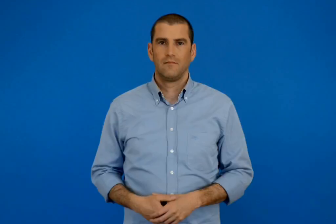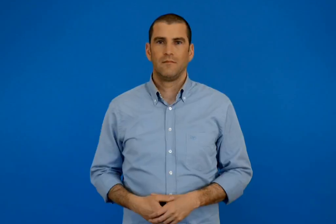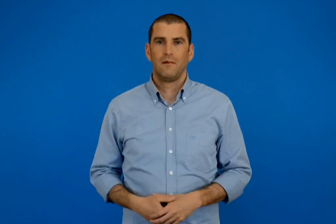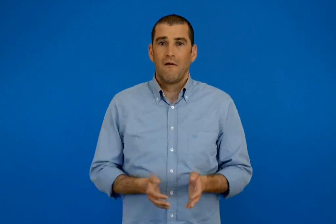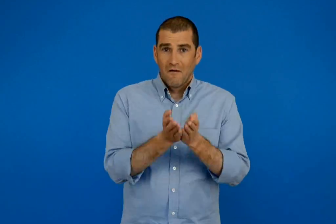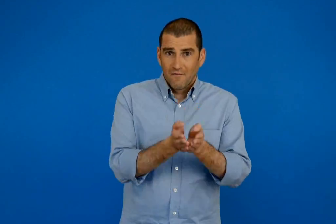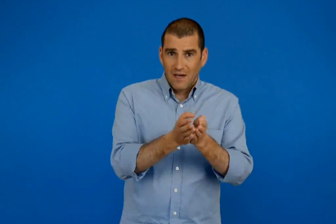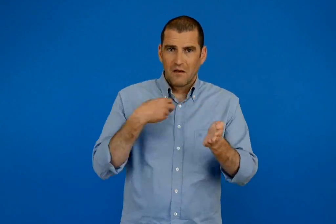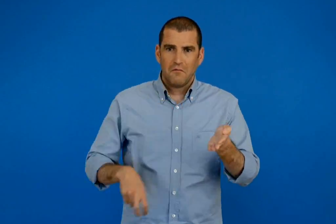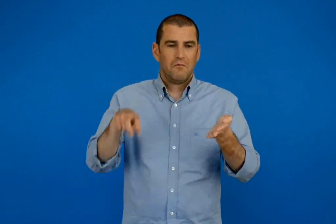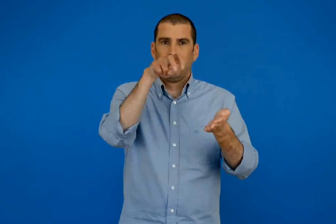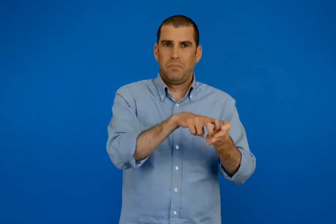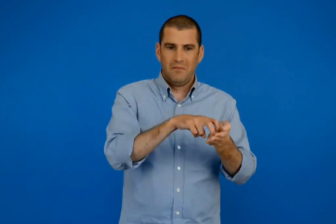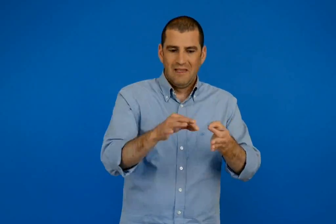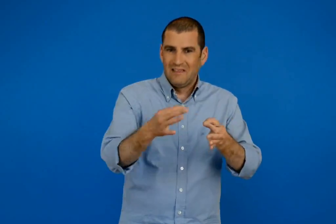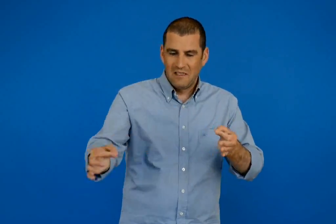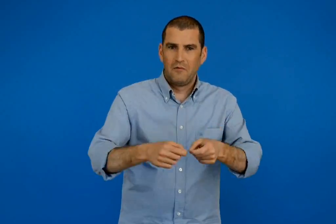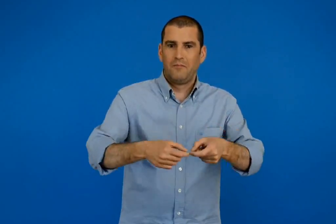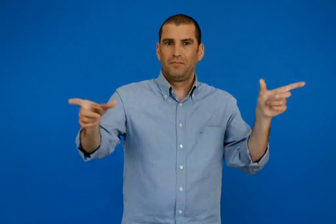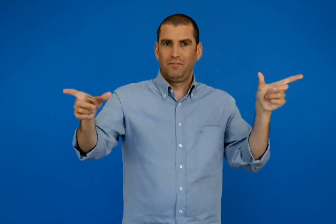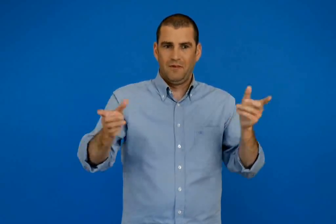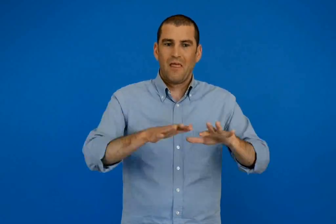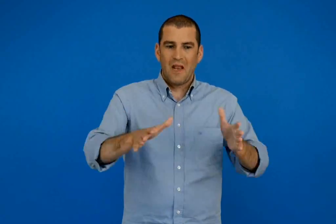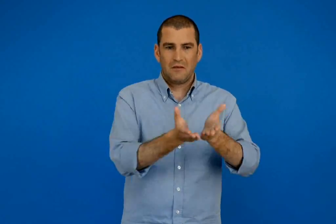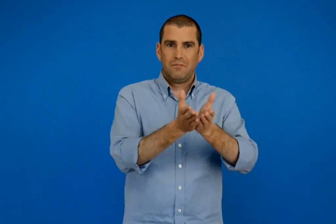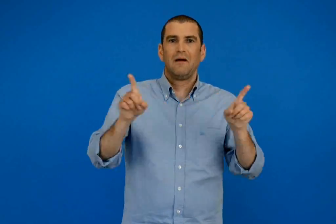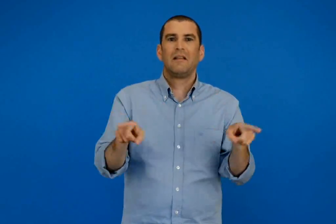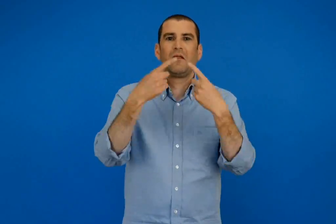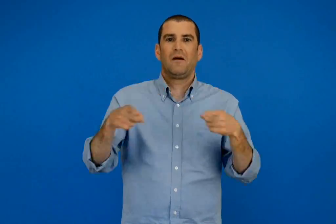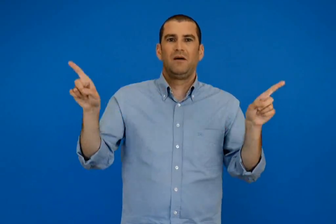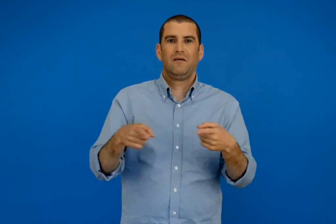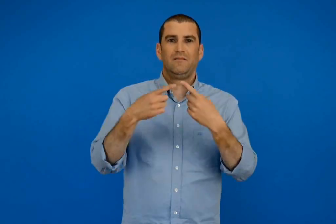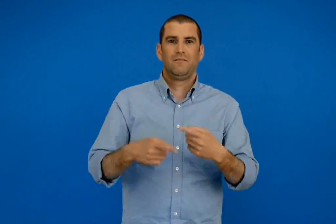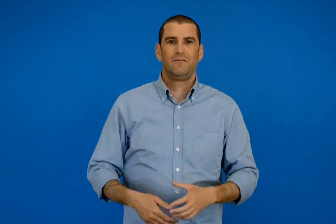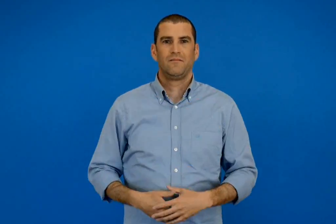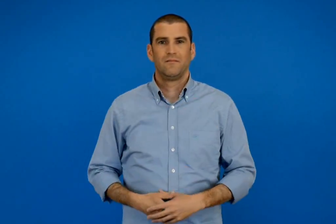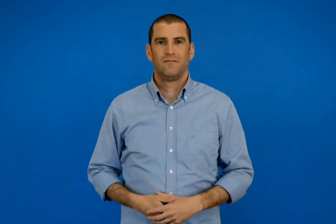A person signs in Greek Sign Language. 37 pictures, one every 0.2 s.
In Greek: πηδάμε στις βάρκες λύνουμε τα σκοινιά και τραγουδάμε τη θάλασσα
